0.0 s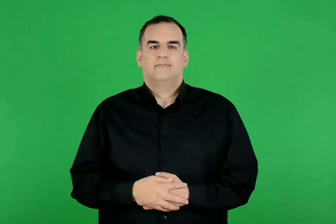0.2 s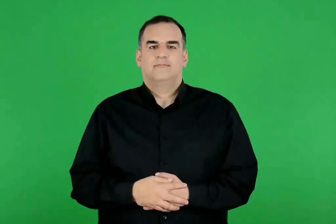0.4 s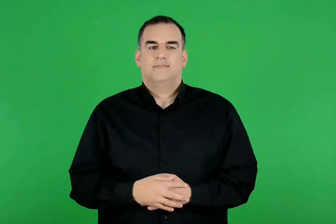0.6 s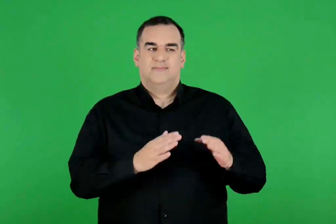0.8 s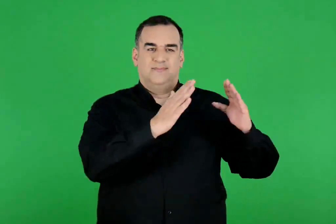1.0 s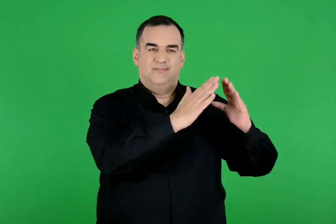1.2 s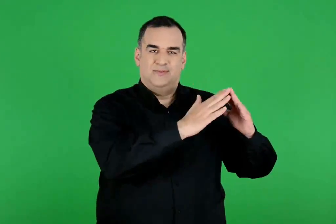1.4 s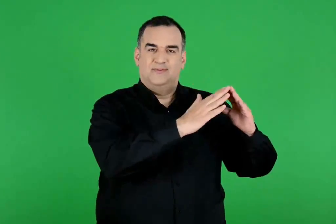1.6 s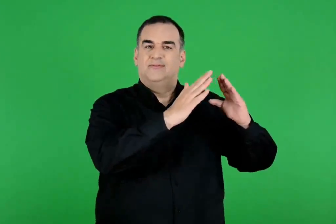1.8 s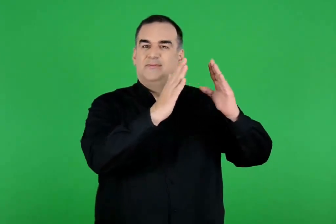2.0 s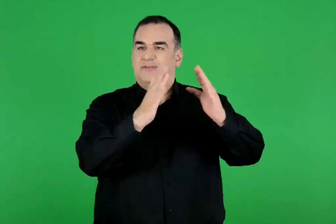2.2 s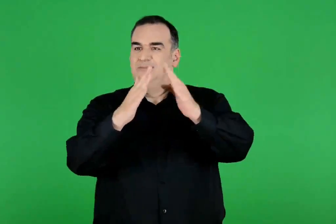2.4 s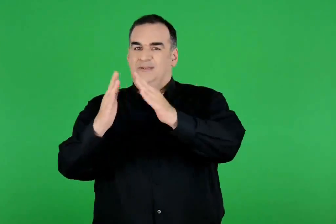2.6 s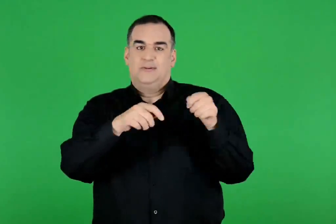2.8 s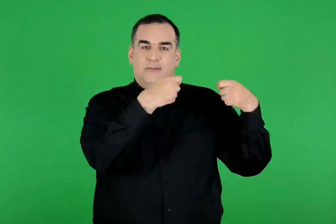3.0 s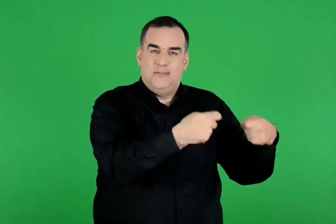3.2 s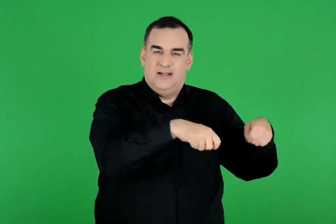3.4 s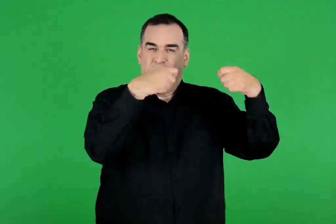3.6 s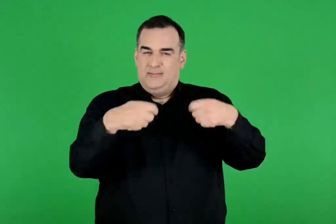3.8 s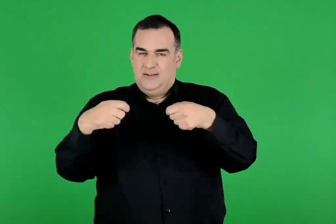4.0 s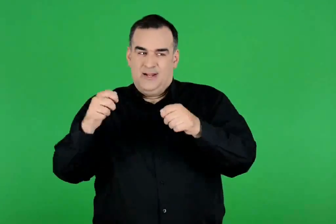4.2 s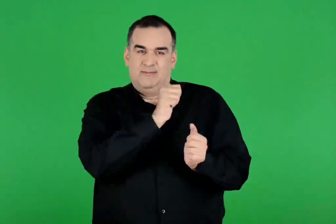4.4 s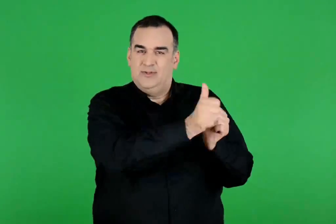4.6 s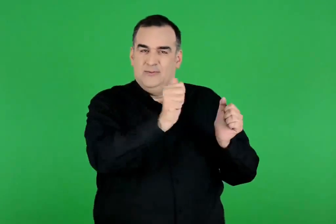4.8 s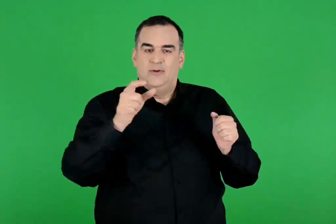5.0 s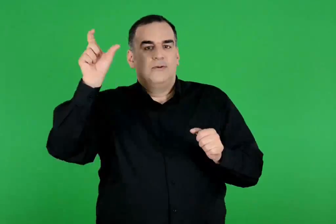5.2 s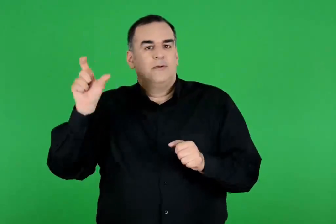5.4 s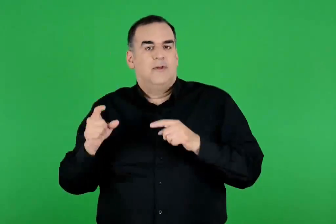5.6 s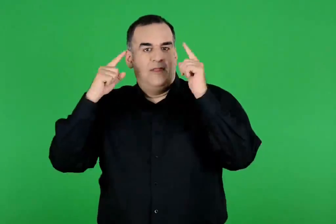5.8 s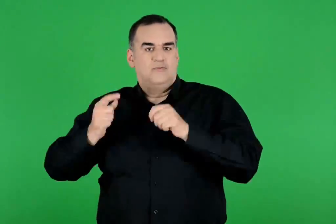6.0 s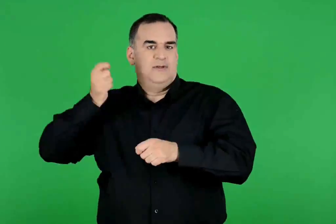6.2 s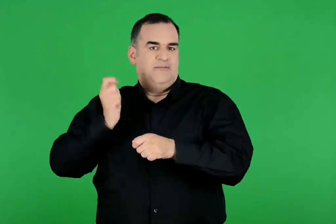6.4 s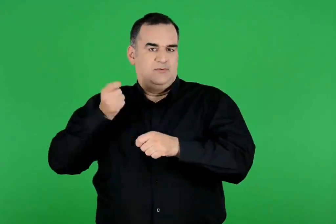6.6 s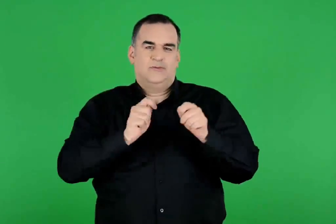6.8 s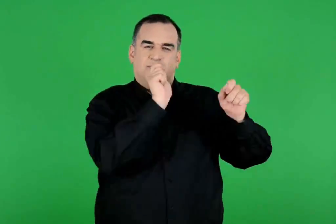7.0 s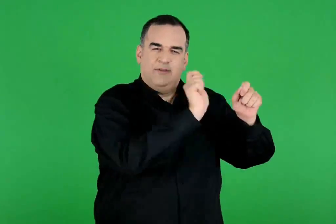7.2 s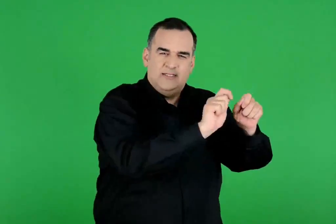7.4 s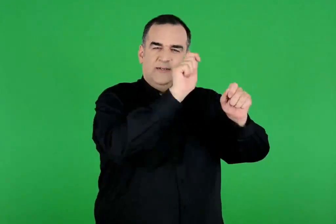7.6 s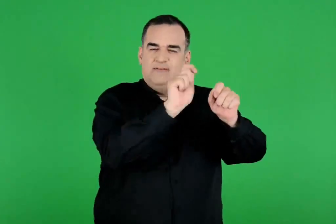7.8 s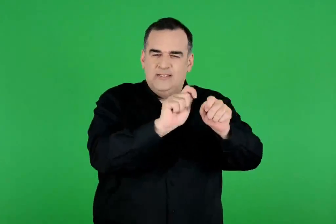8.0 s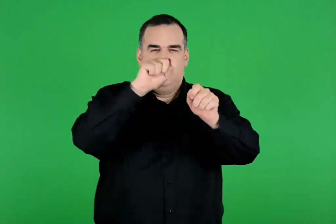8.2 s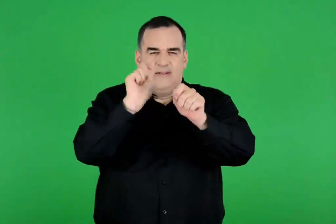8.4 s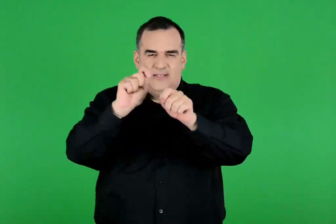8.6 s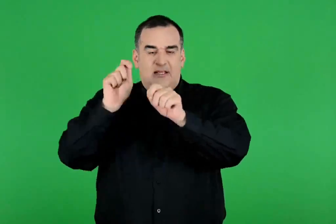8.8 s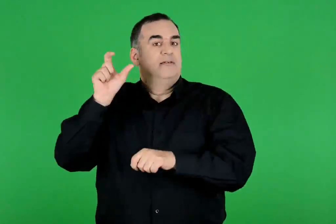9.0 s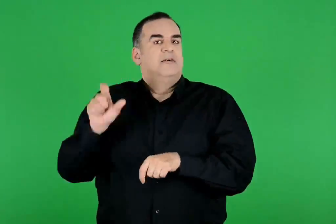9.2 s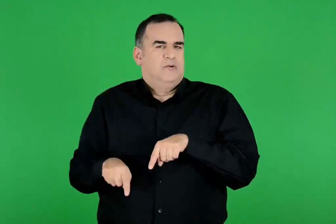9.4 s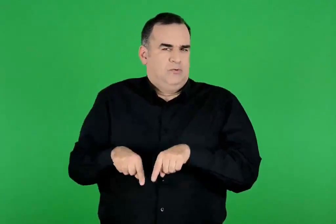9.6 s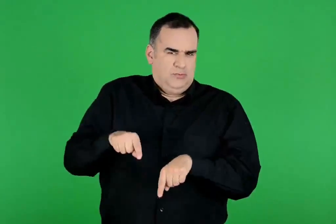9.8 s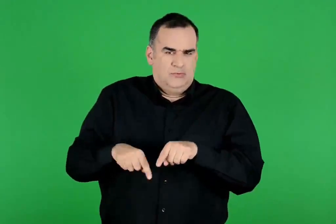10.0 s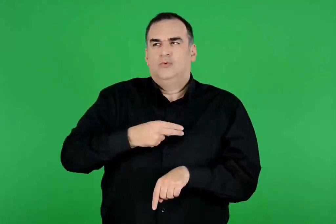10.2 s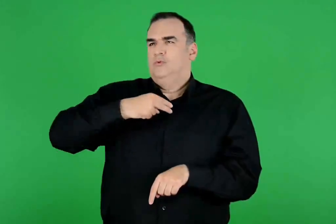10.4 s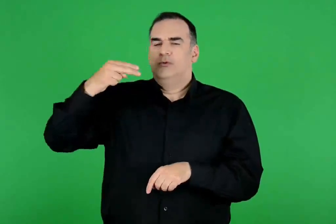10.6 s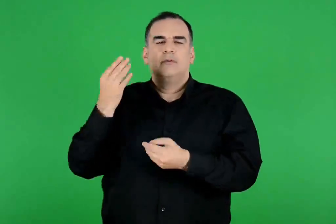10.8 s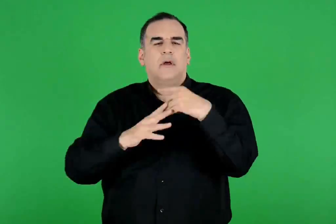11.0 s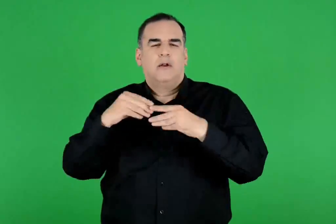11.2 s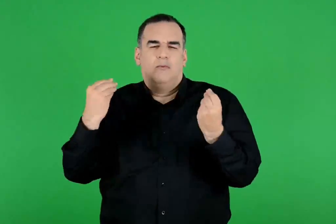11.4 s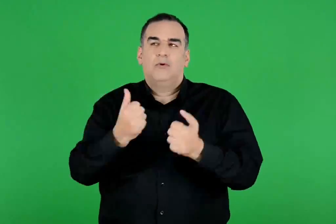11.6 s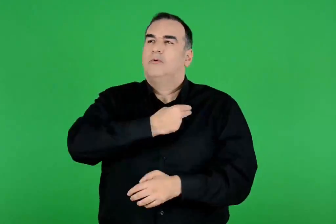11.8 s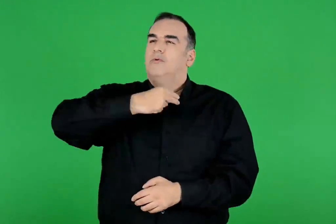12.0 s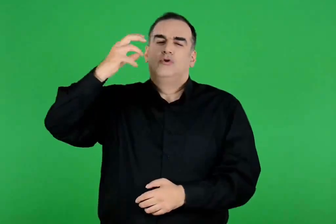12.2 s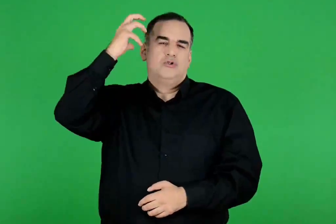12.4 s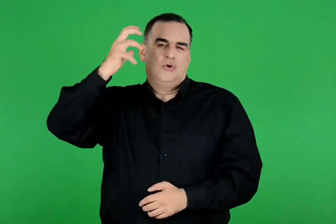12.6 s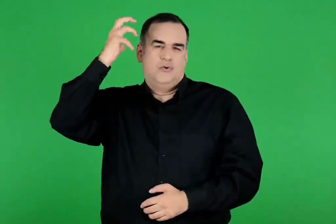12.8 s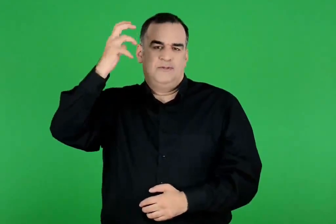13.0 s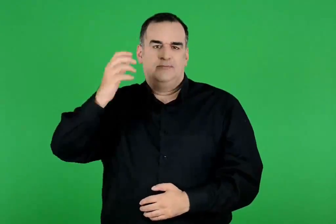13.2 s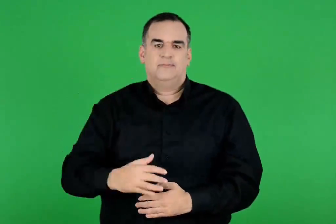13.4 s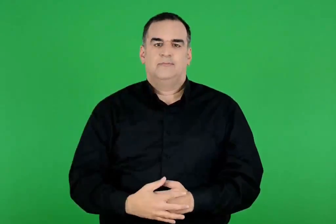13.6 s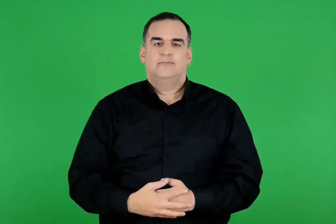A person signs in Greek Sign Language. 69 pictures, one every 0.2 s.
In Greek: εκεί που είχε χτίσει στον κάθε τους παλάτι ο κουτσοπόδης , ο ξακουστός τεχνίτης ήφαιστος , με τη σοφή του τέχνη
